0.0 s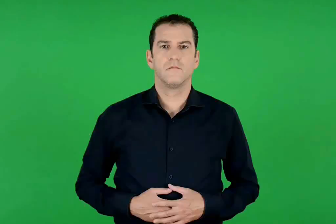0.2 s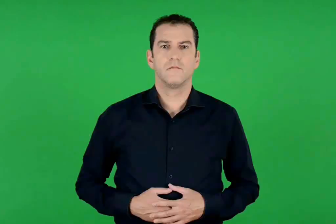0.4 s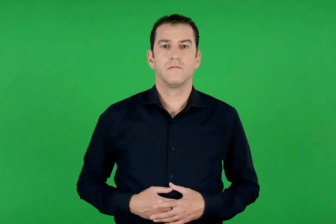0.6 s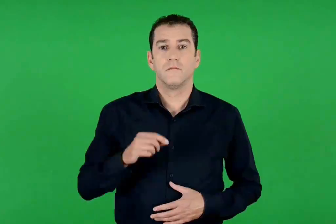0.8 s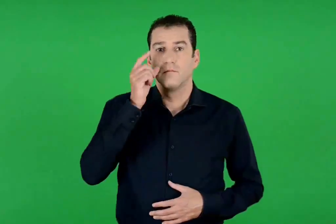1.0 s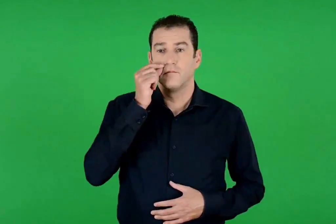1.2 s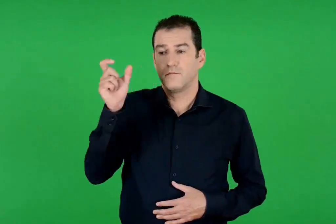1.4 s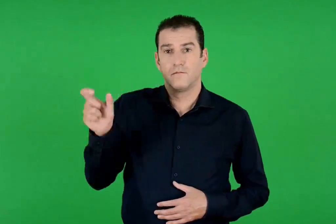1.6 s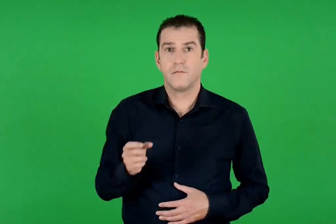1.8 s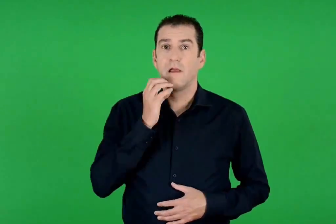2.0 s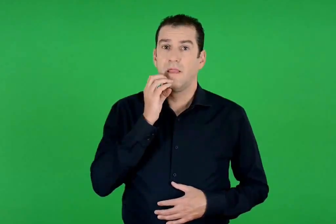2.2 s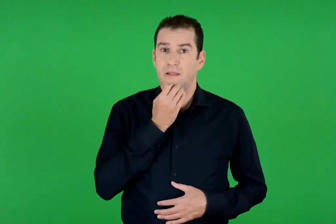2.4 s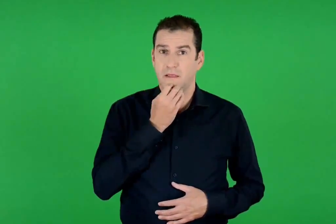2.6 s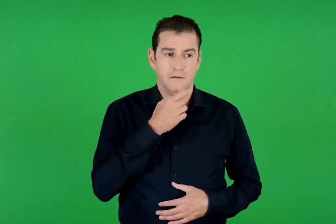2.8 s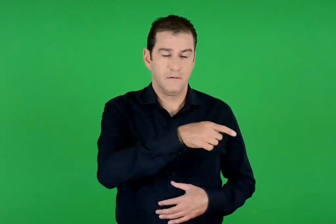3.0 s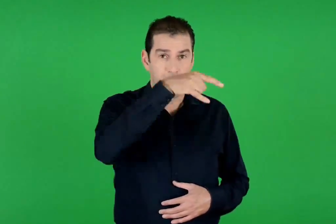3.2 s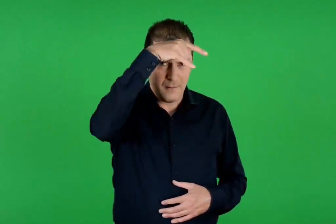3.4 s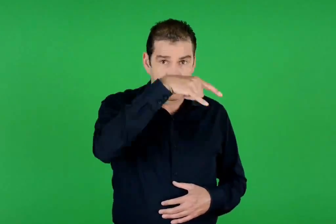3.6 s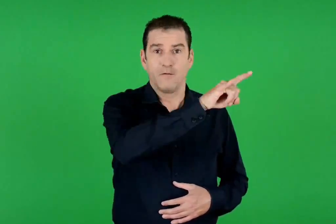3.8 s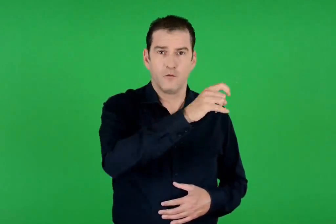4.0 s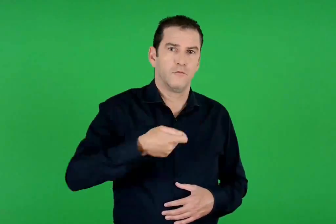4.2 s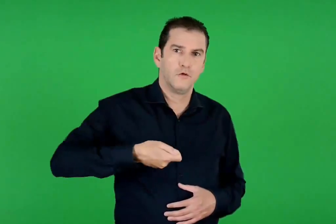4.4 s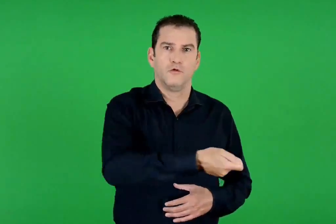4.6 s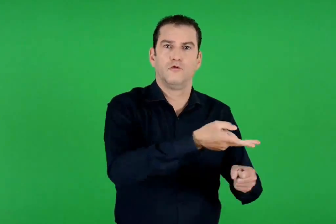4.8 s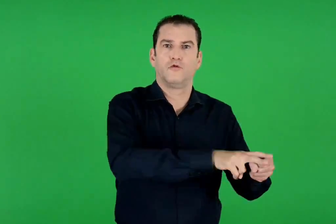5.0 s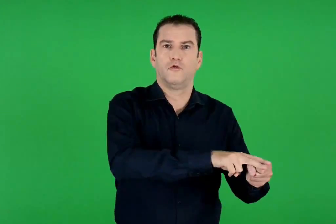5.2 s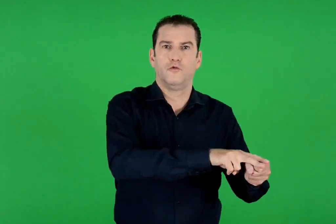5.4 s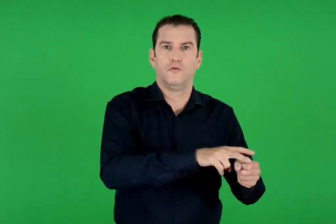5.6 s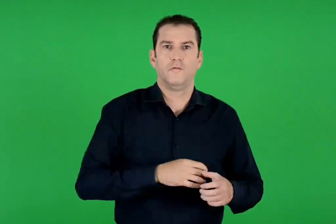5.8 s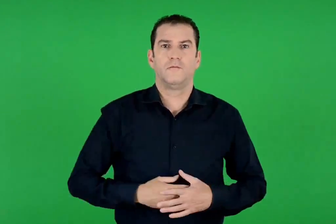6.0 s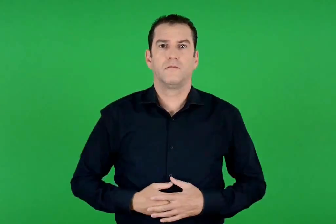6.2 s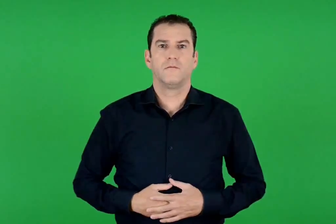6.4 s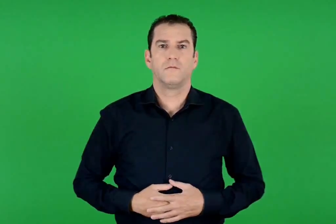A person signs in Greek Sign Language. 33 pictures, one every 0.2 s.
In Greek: ο θησέας σκοτώνει τον μινώταυρο
